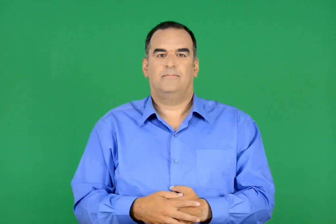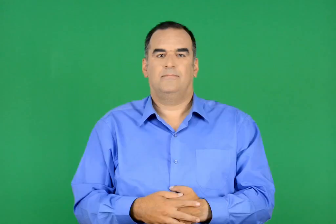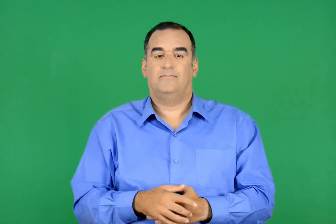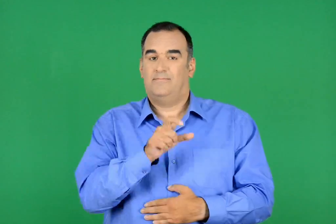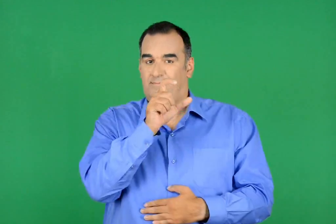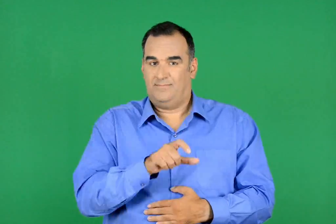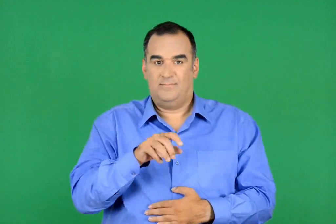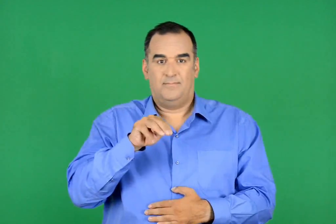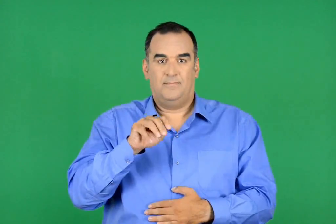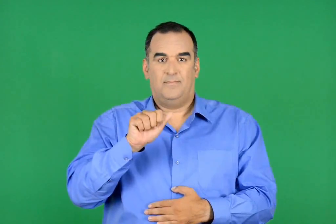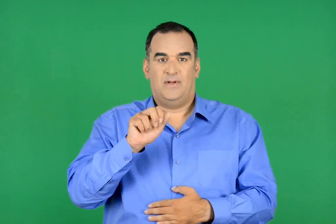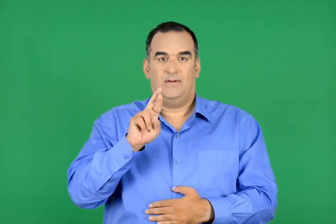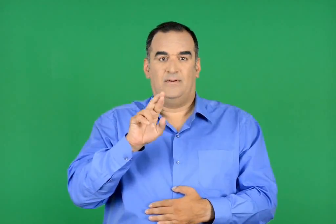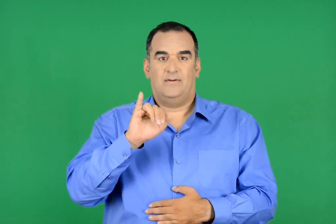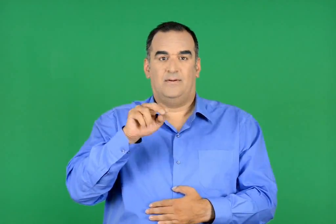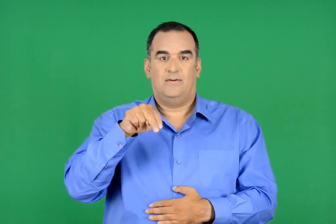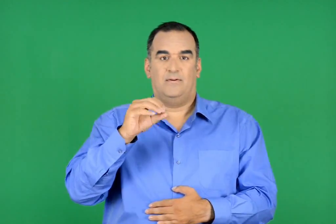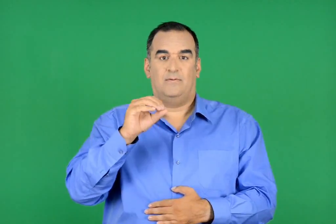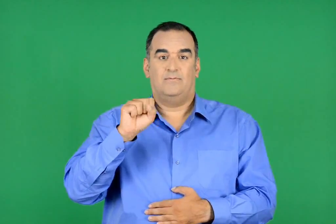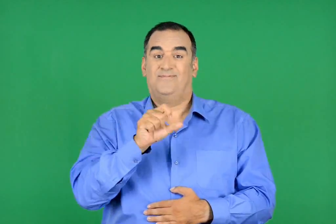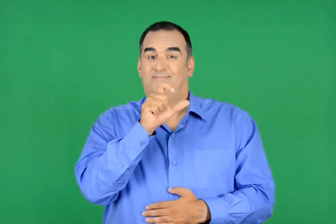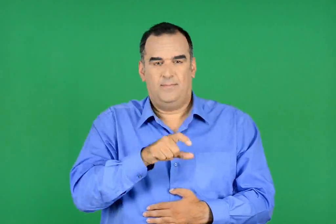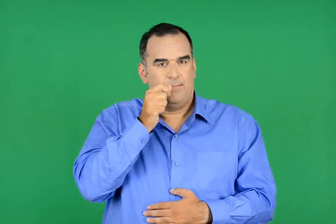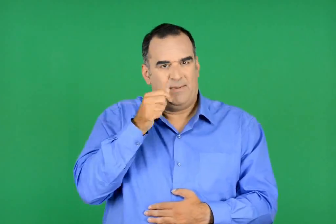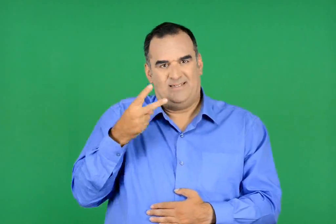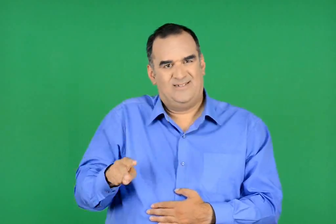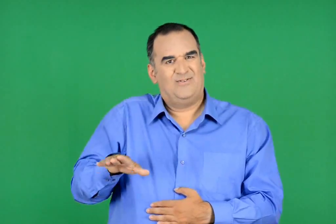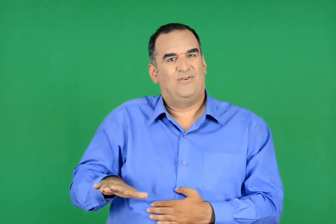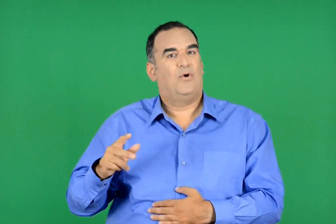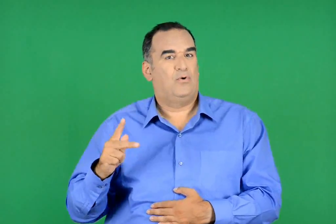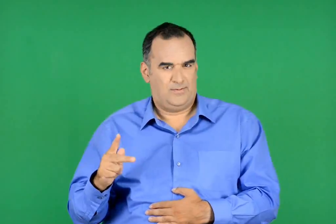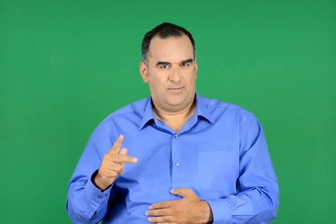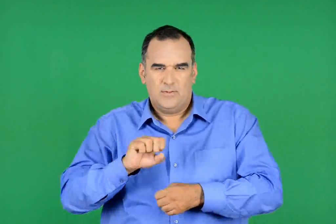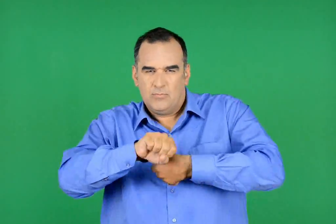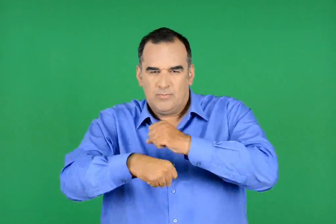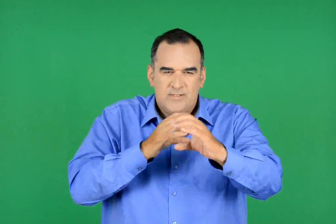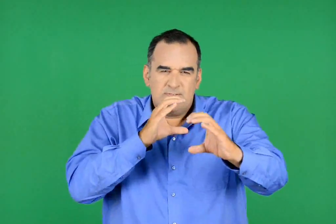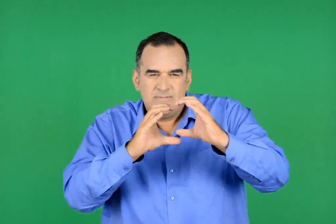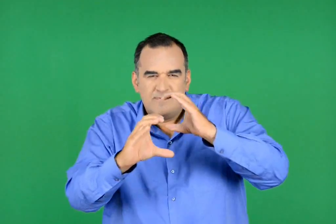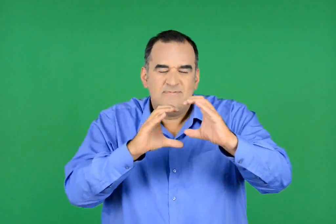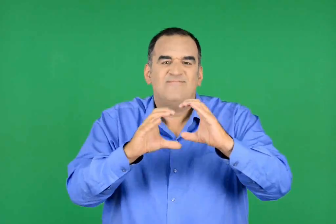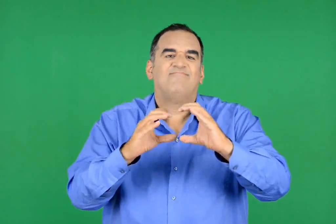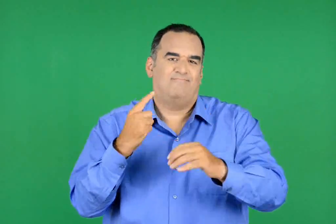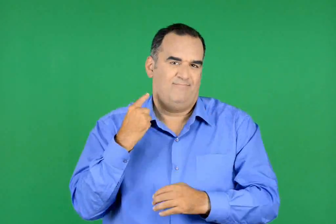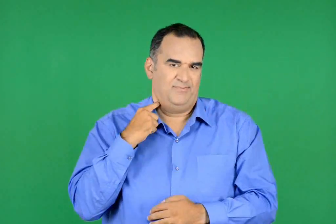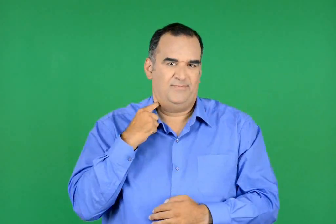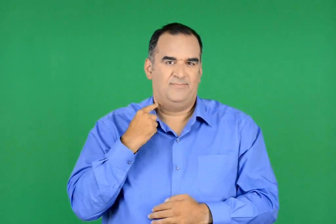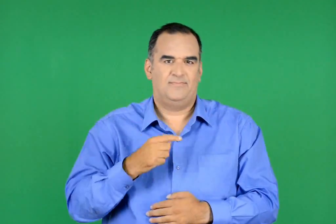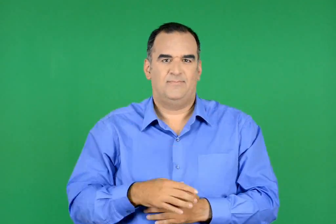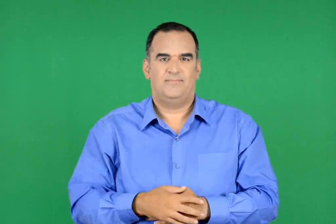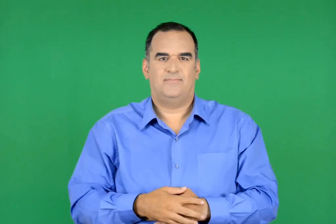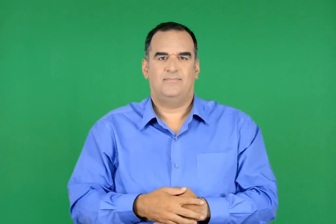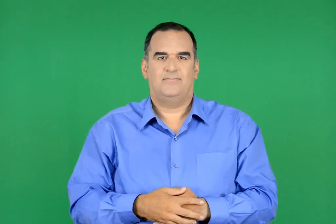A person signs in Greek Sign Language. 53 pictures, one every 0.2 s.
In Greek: ο μαρίνος , ο πατέρας του κώστα , προσπάθησε να συνεννοηθεί µαζί τους , όμως δεν τα κατάφερε
